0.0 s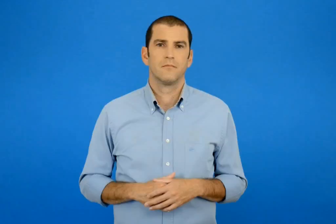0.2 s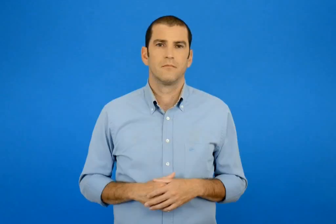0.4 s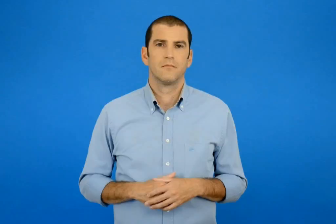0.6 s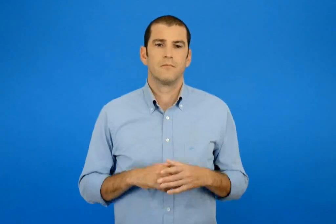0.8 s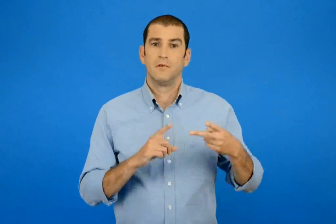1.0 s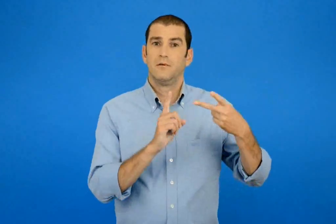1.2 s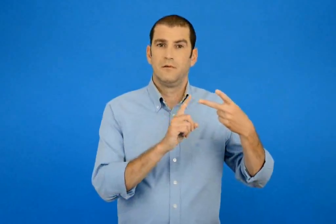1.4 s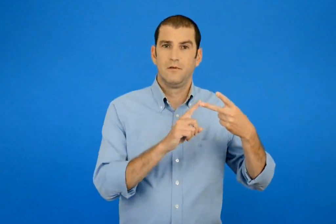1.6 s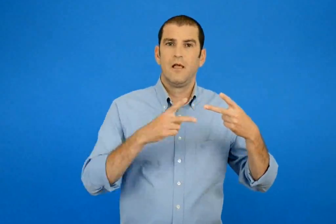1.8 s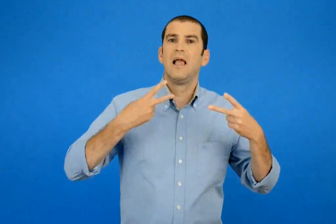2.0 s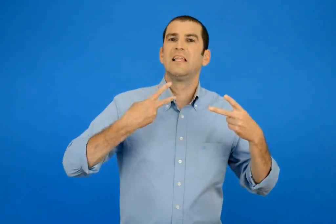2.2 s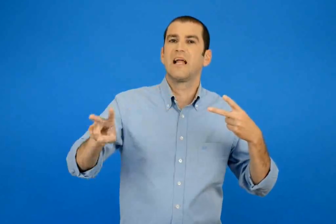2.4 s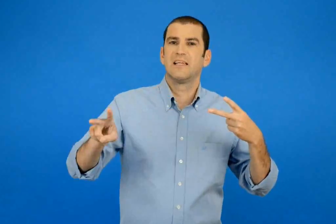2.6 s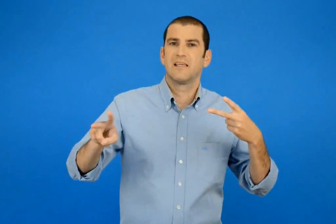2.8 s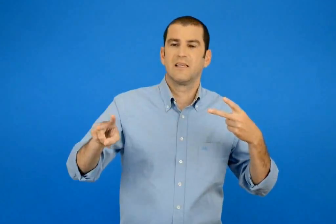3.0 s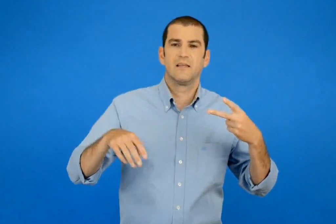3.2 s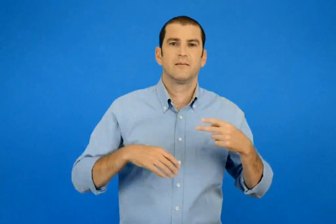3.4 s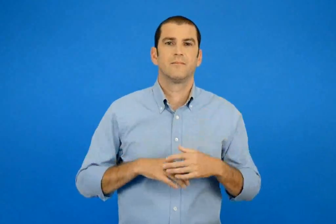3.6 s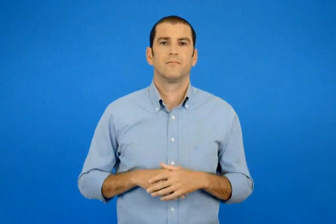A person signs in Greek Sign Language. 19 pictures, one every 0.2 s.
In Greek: γενική
